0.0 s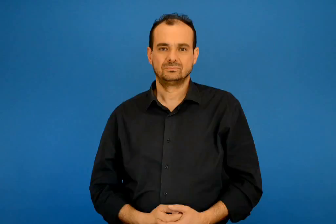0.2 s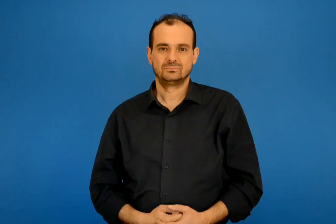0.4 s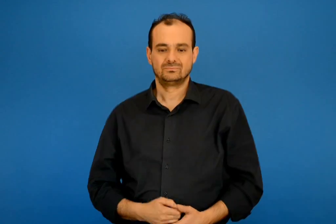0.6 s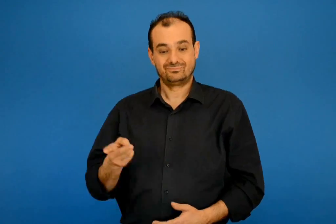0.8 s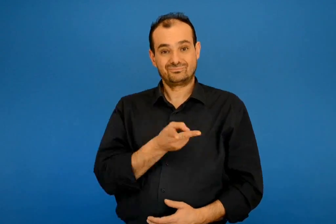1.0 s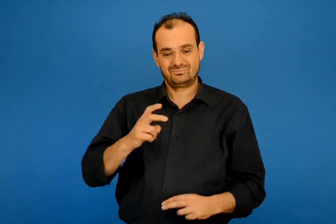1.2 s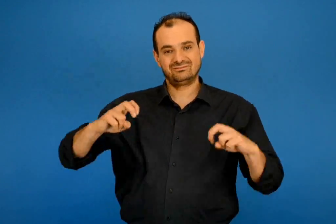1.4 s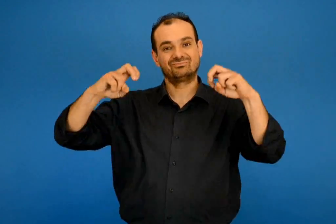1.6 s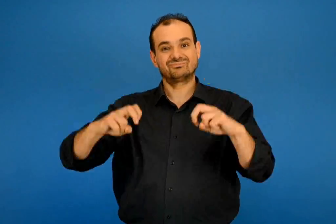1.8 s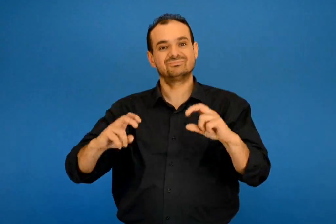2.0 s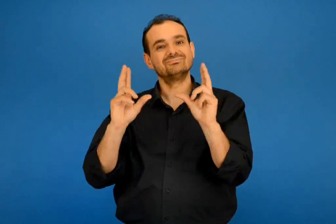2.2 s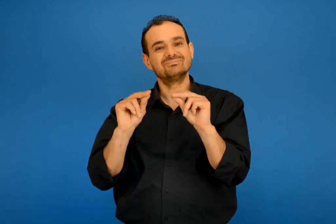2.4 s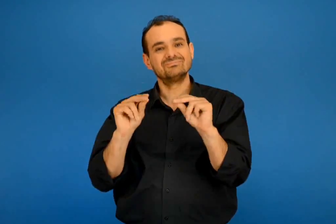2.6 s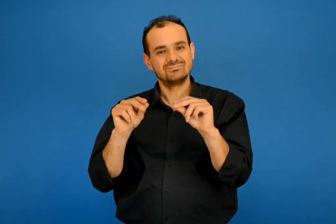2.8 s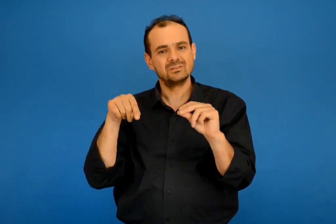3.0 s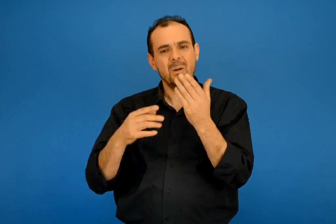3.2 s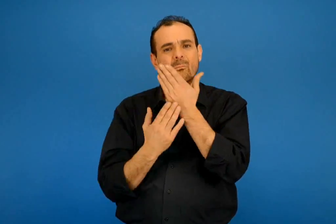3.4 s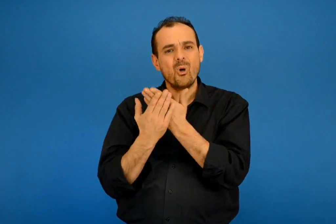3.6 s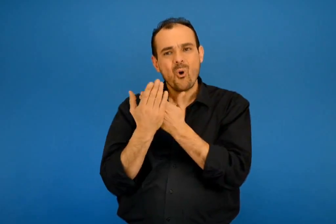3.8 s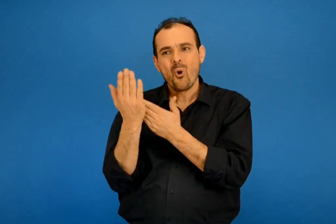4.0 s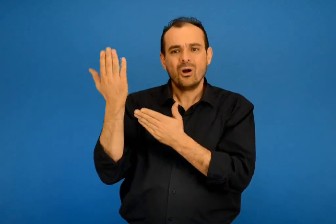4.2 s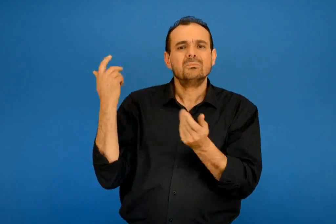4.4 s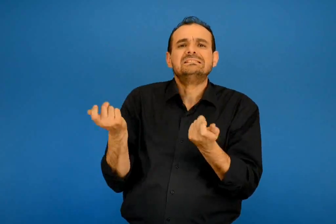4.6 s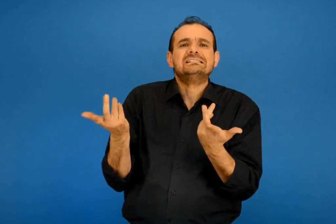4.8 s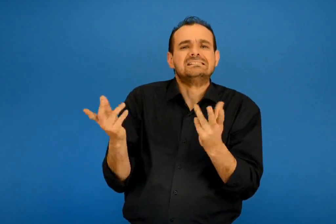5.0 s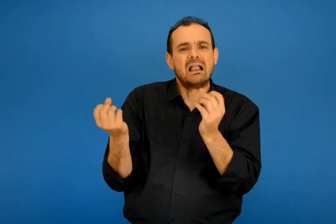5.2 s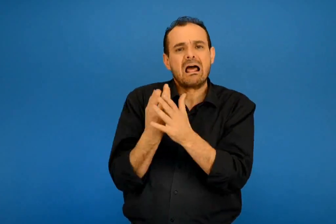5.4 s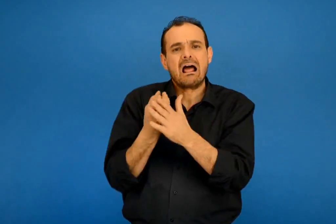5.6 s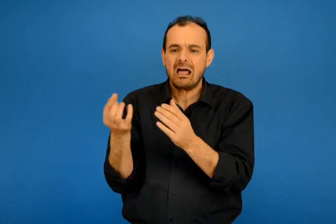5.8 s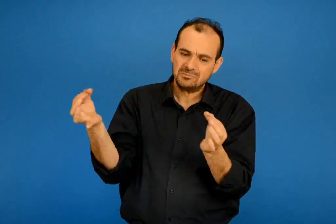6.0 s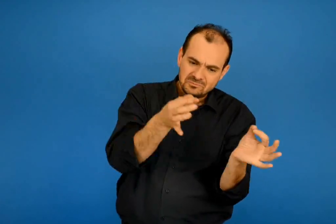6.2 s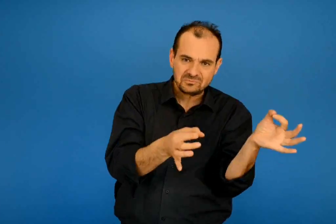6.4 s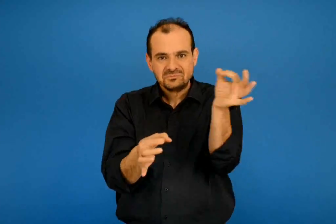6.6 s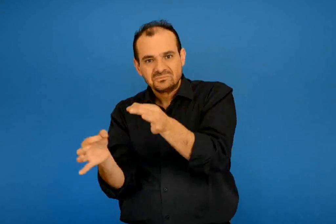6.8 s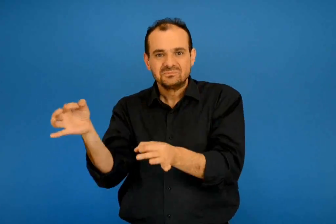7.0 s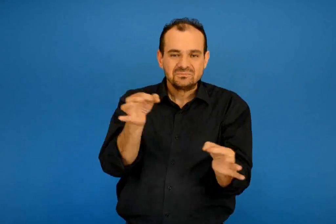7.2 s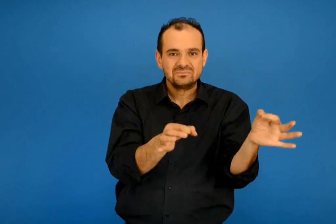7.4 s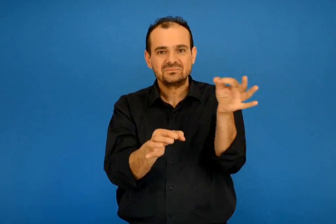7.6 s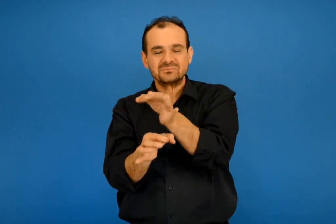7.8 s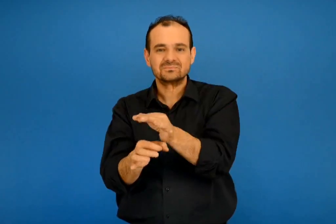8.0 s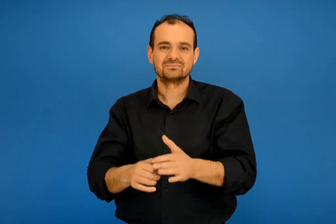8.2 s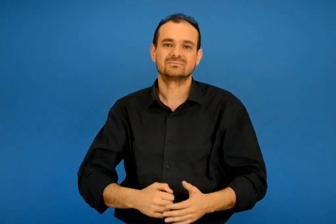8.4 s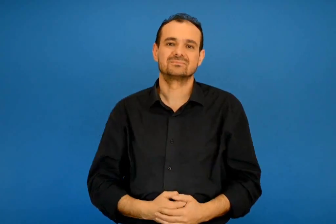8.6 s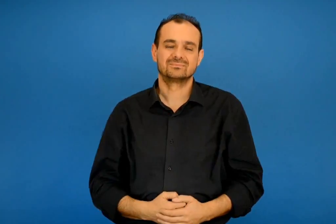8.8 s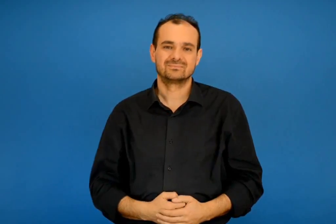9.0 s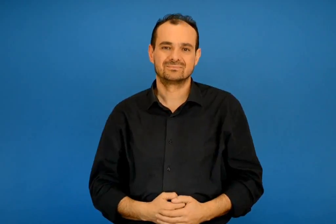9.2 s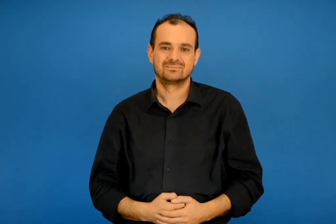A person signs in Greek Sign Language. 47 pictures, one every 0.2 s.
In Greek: τρώνε και διηγούνται η μια στην άλλη πως πέρασαν όλο το πρωί
